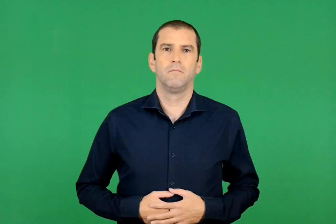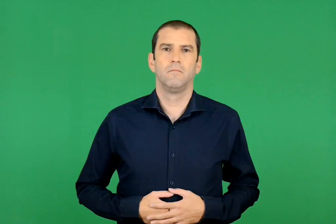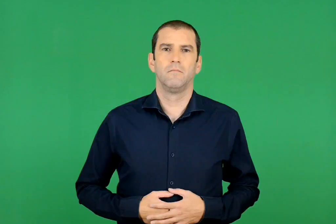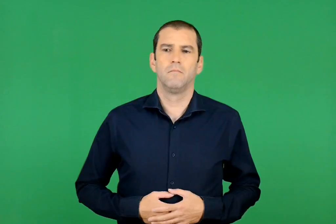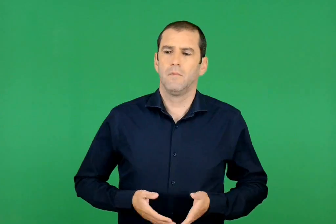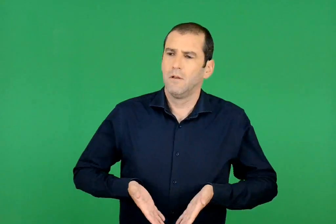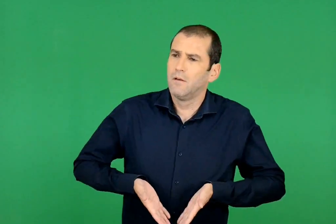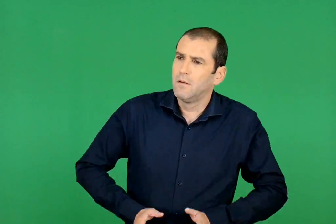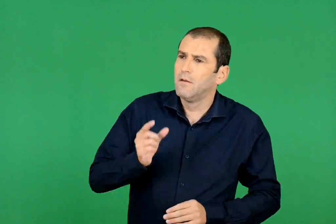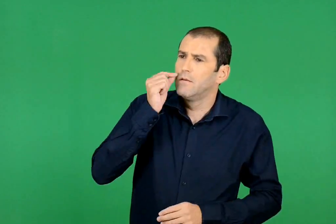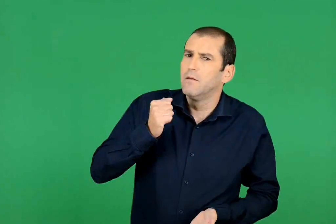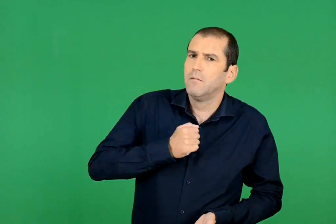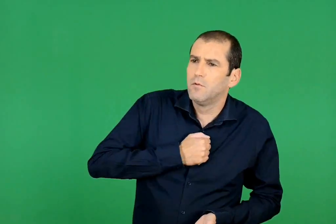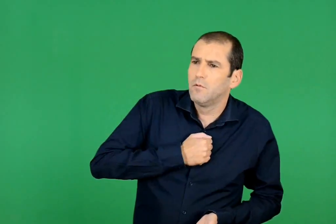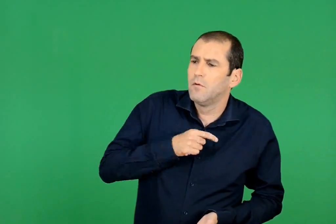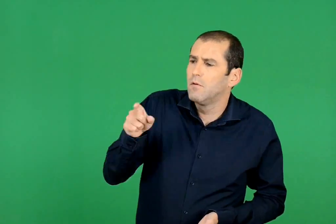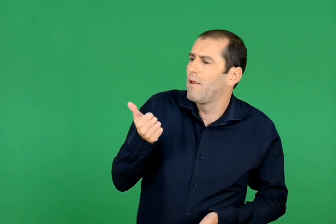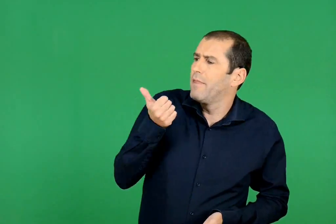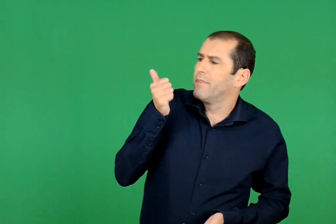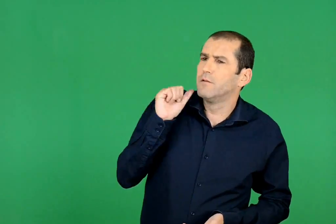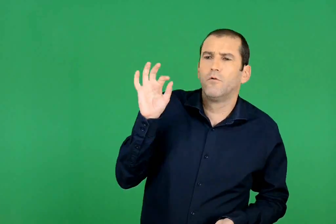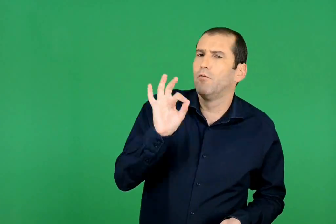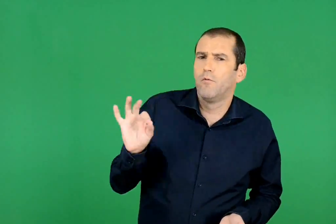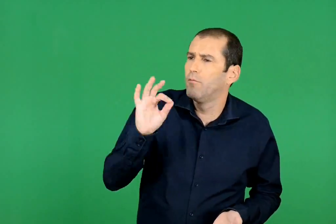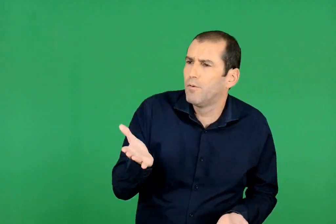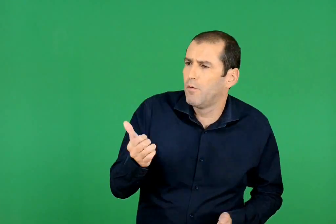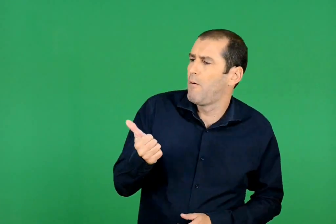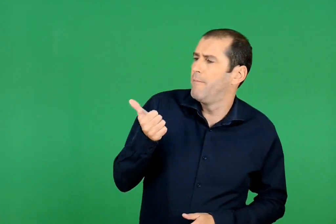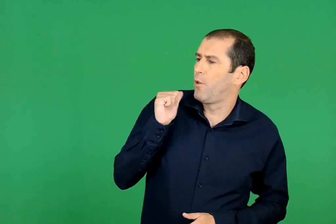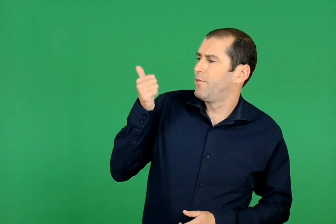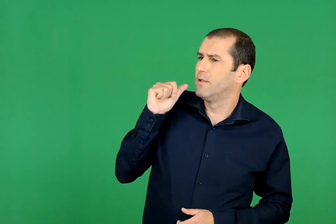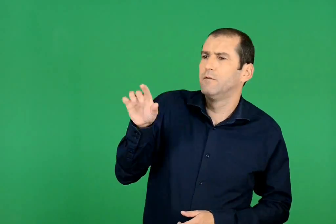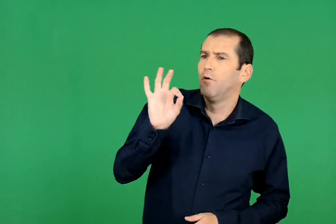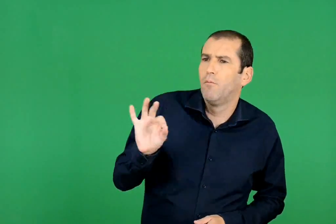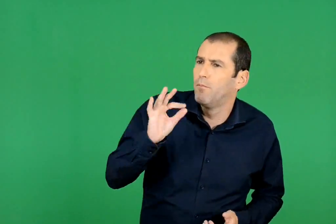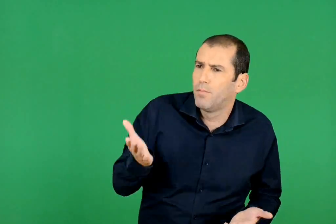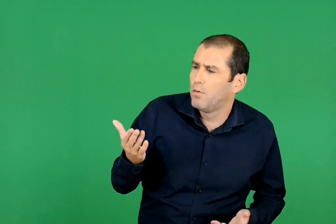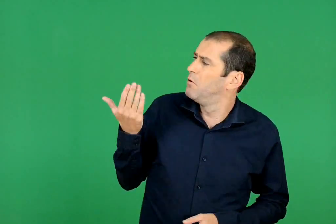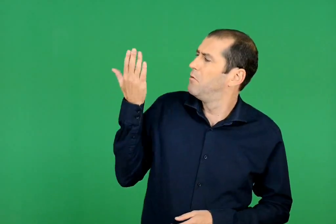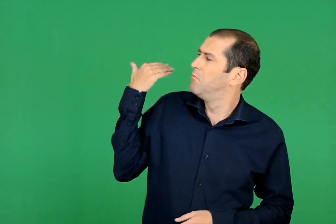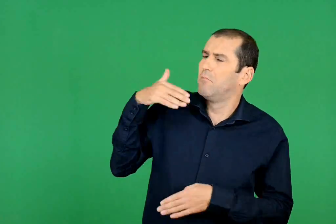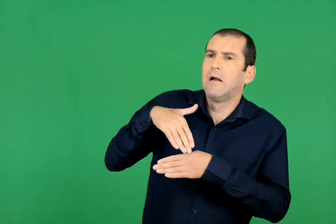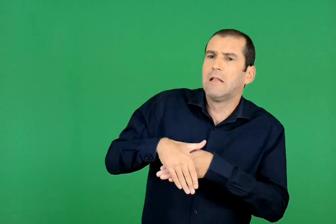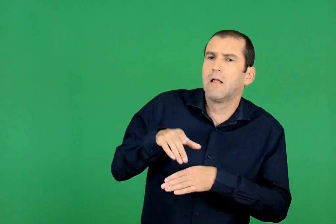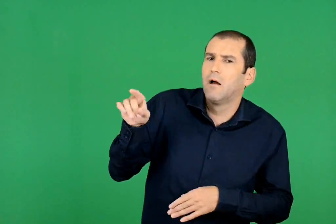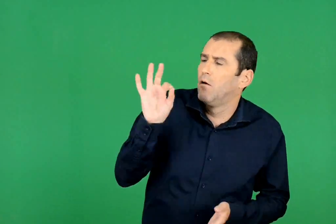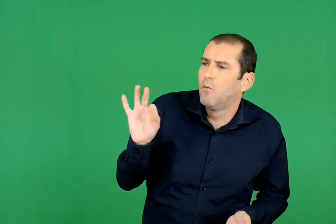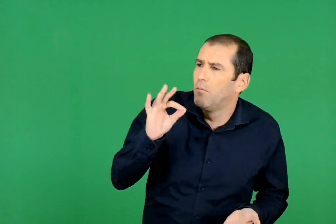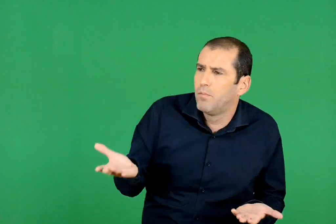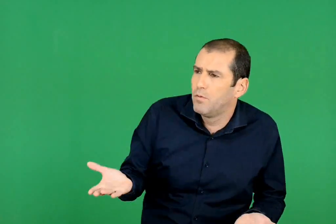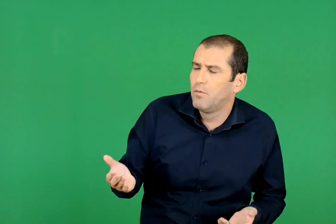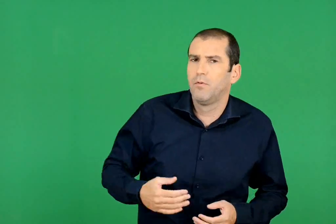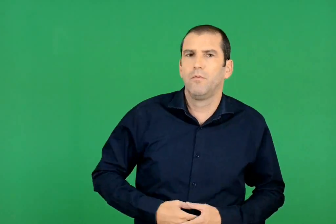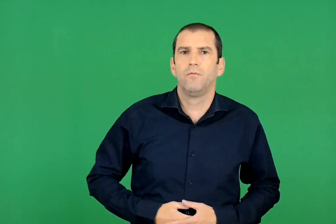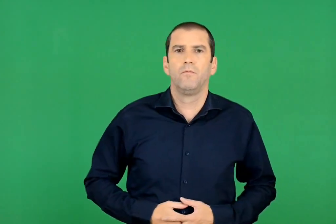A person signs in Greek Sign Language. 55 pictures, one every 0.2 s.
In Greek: γιε μου , πού ήσουν χτες , πού ήσουν προχτές , πού ήσουν την άλλη νύχτα
